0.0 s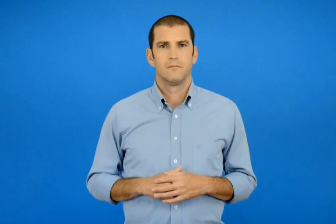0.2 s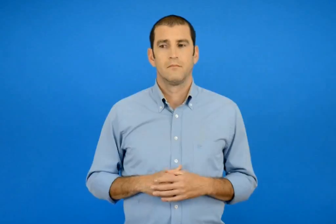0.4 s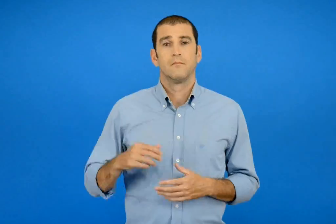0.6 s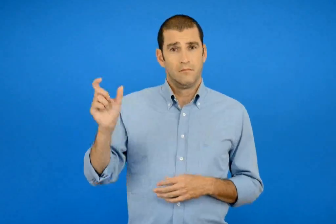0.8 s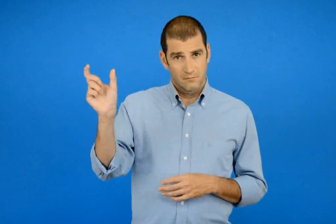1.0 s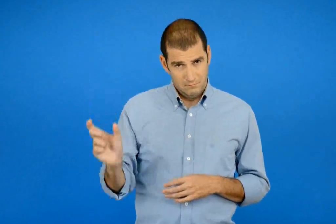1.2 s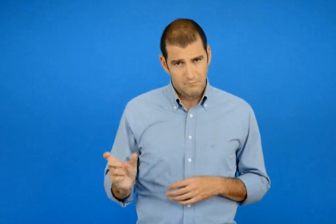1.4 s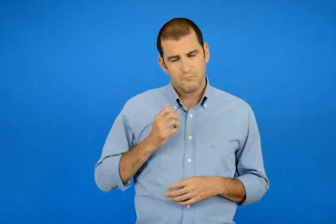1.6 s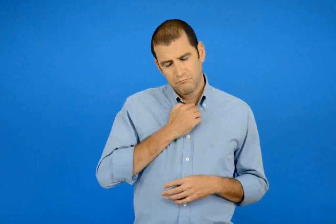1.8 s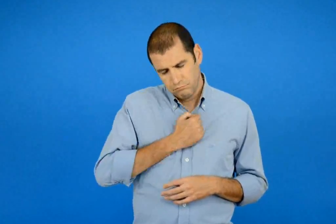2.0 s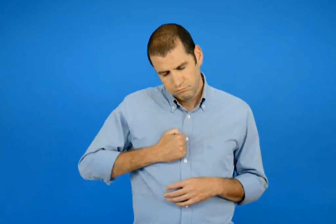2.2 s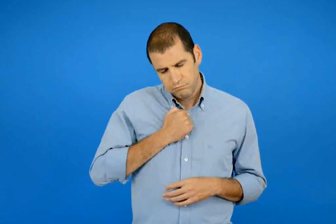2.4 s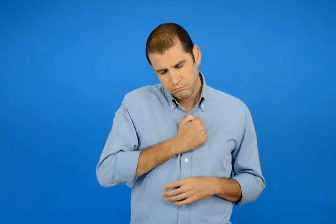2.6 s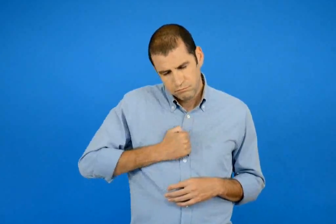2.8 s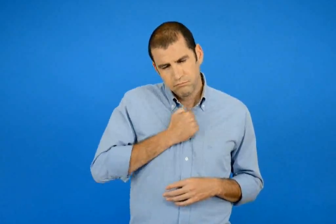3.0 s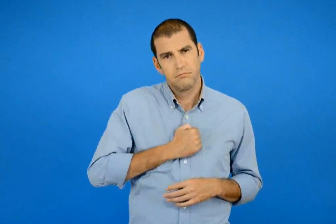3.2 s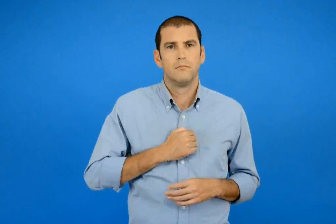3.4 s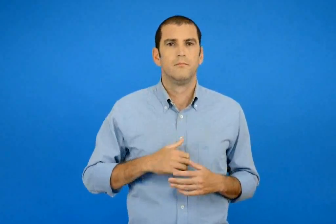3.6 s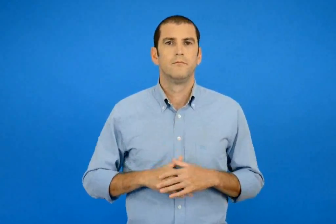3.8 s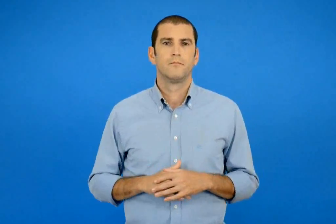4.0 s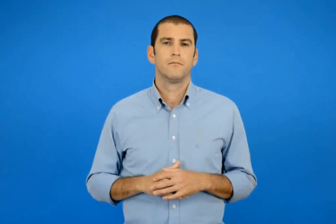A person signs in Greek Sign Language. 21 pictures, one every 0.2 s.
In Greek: είναι στενοχωρημενος
